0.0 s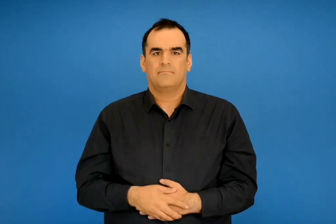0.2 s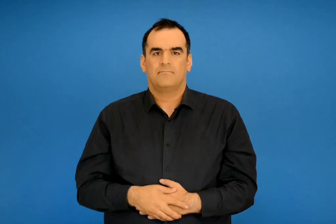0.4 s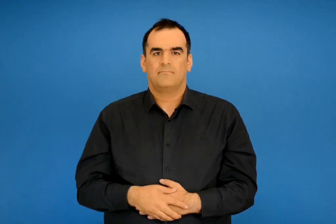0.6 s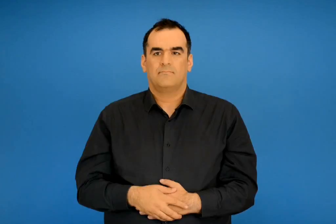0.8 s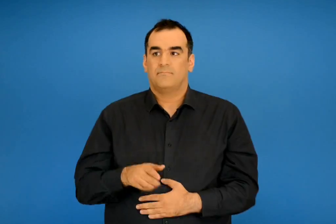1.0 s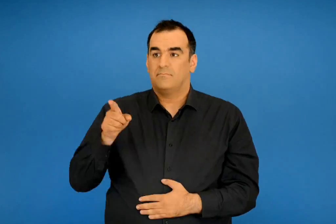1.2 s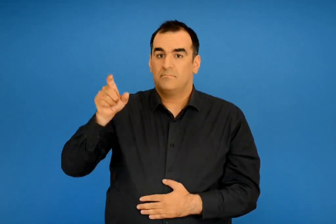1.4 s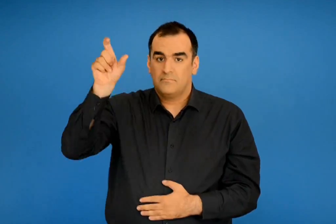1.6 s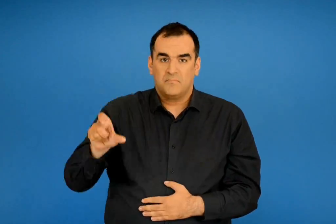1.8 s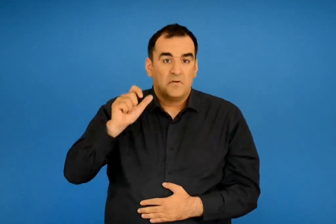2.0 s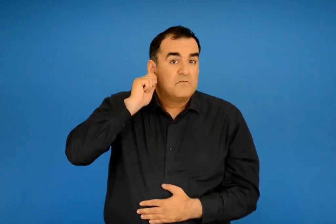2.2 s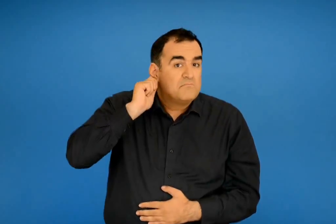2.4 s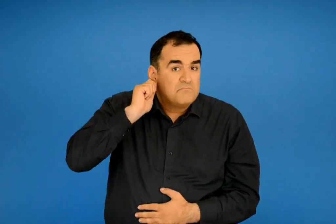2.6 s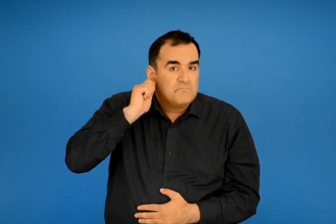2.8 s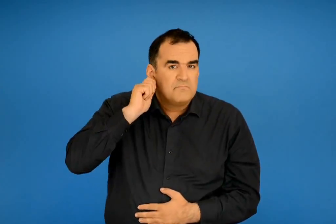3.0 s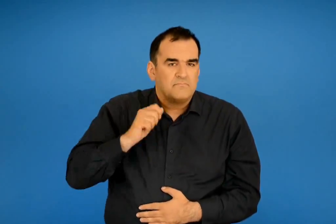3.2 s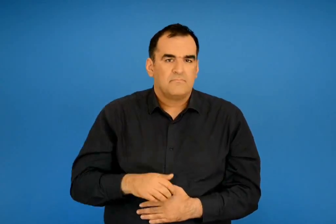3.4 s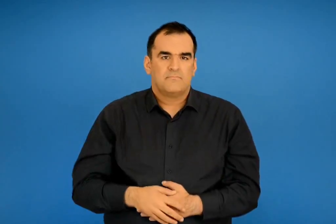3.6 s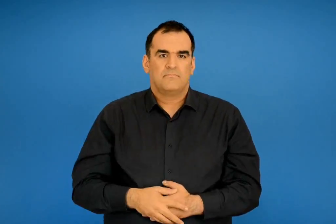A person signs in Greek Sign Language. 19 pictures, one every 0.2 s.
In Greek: και πως τον έλεγαν ;
